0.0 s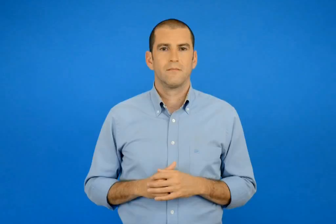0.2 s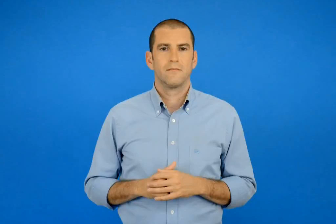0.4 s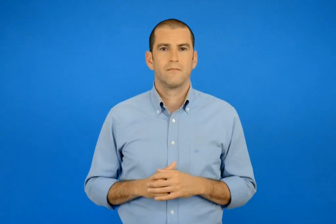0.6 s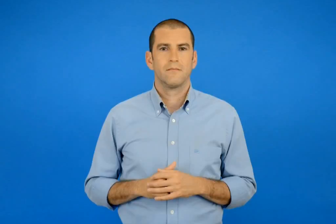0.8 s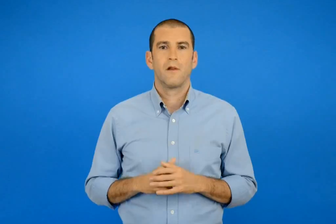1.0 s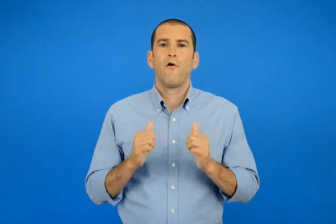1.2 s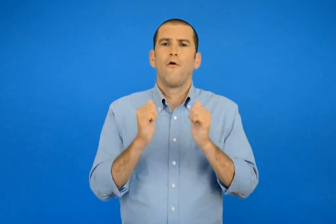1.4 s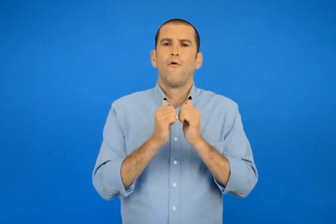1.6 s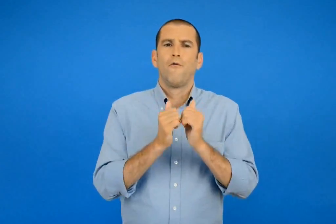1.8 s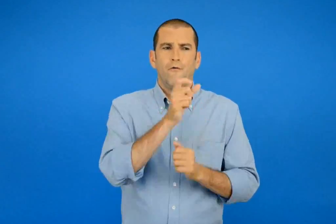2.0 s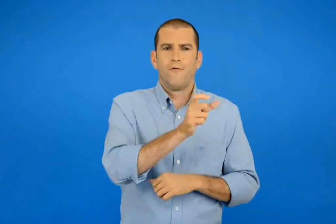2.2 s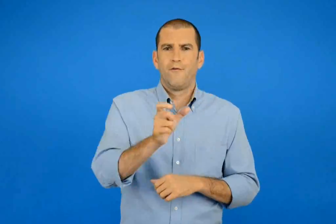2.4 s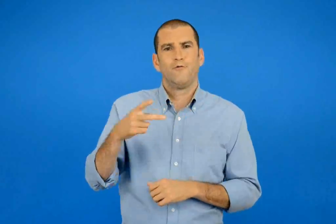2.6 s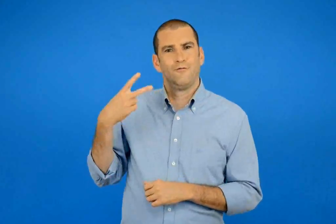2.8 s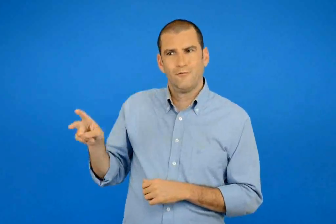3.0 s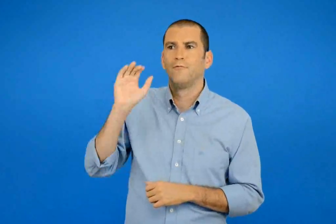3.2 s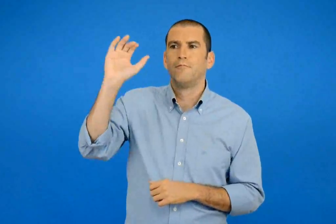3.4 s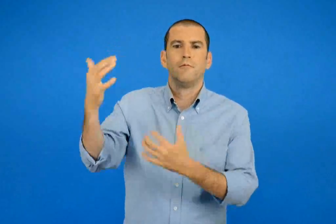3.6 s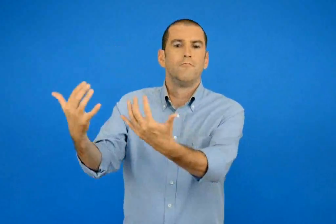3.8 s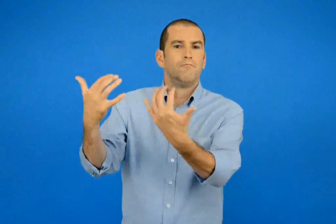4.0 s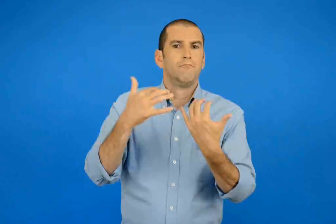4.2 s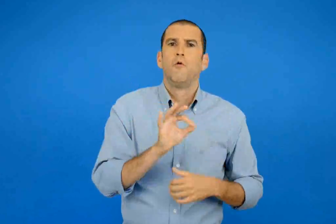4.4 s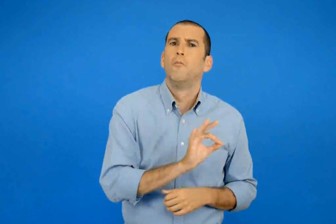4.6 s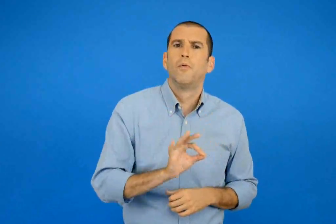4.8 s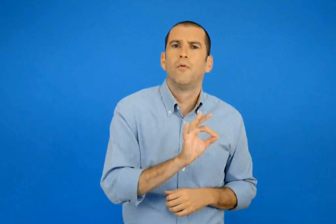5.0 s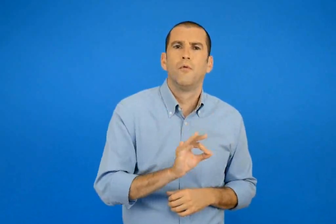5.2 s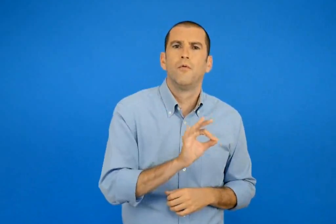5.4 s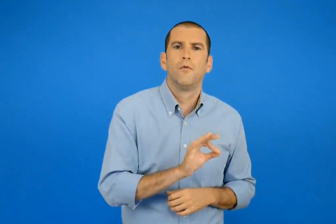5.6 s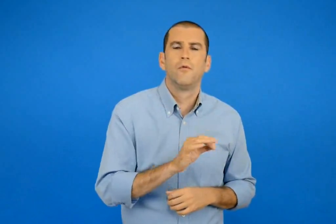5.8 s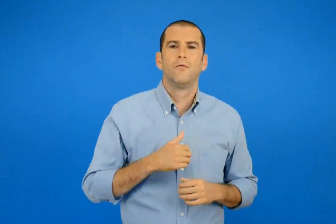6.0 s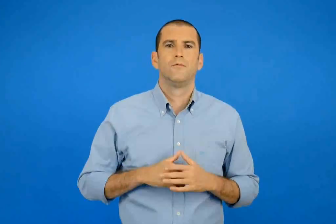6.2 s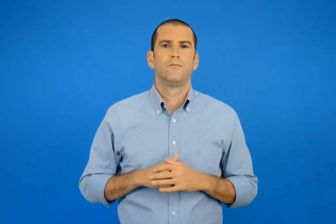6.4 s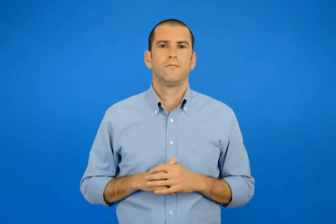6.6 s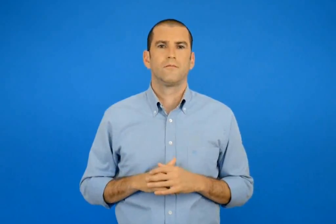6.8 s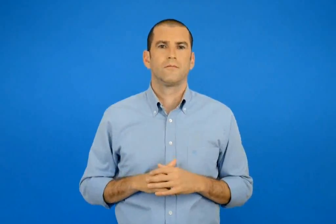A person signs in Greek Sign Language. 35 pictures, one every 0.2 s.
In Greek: που καλεί τους φίλους της ;
